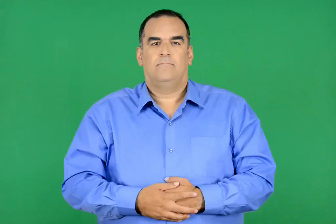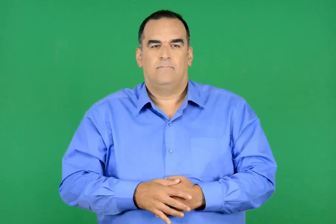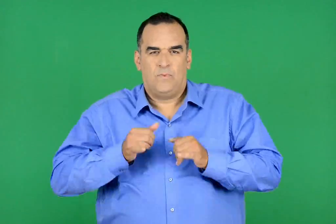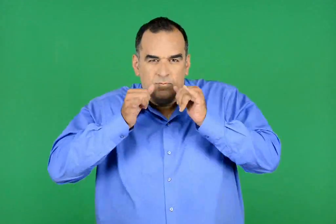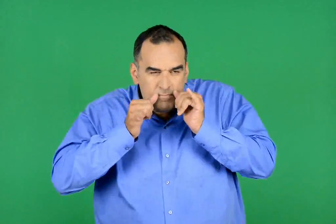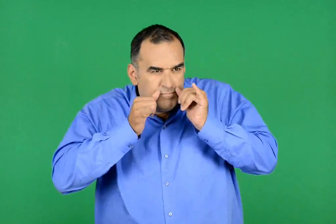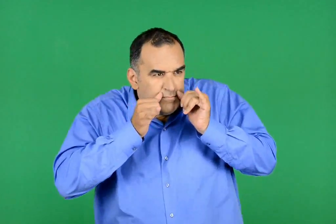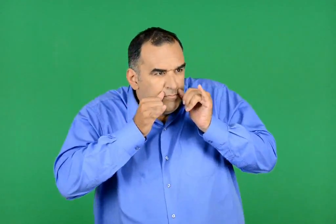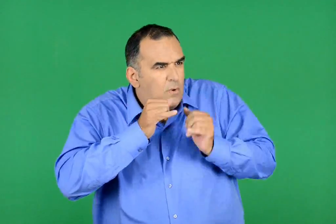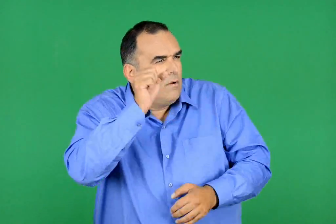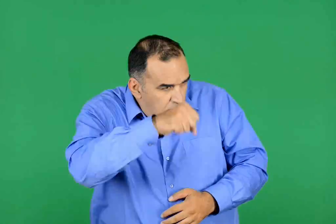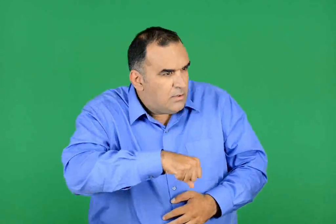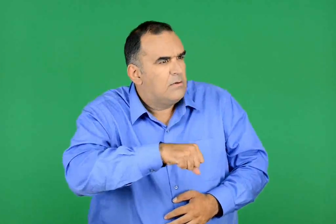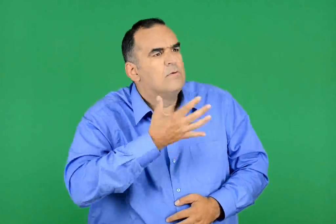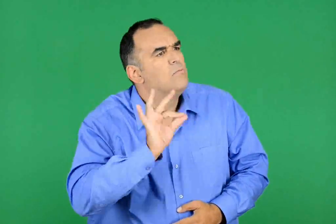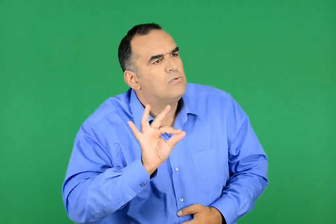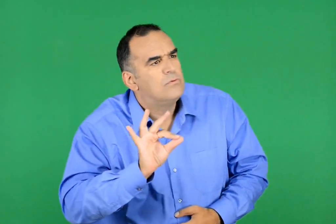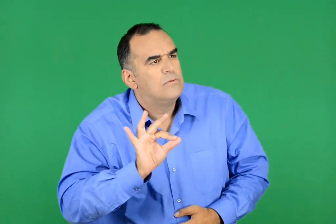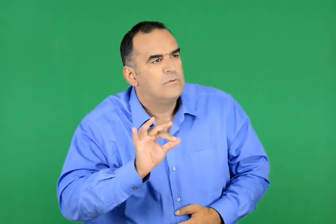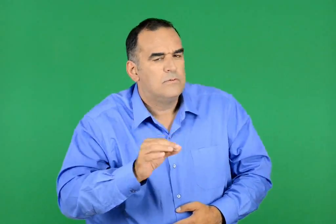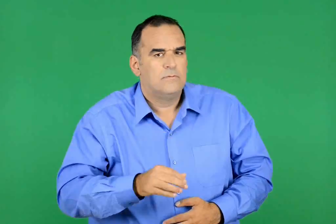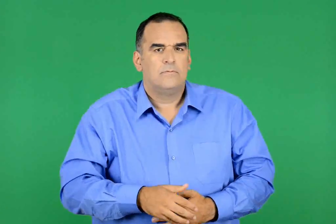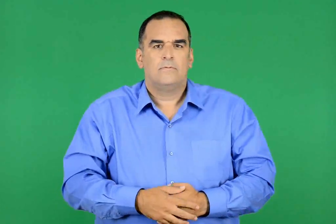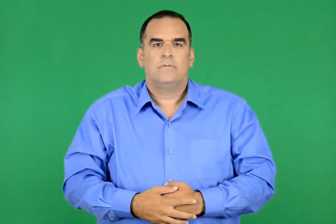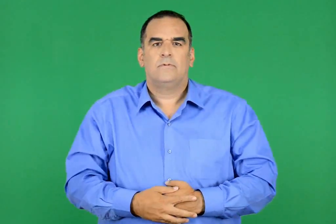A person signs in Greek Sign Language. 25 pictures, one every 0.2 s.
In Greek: ναι γιατι ; ;
